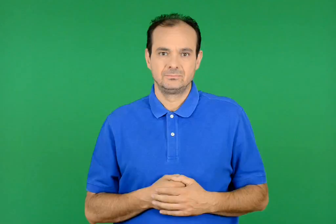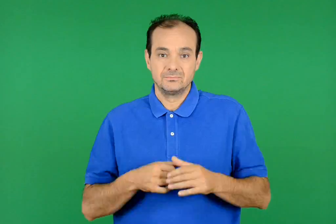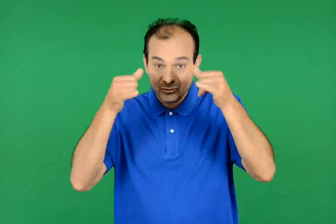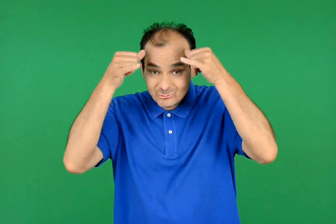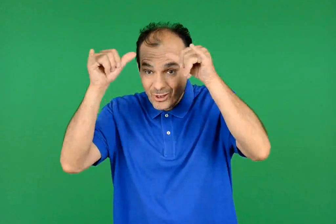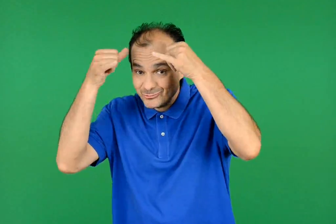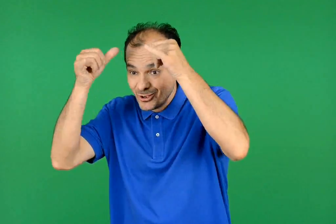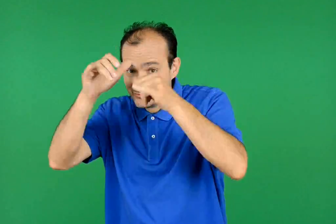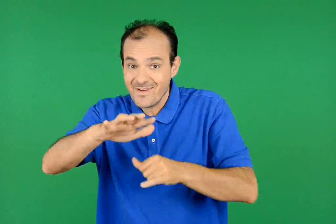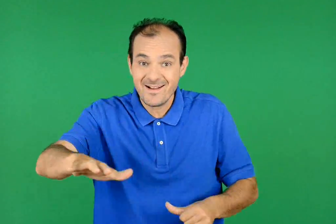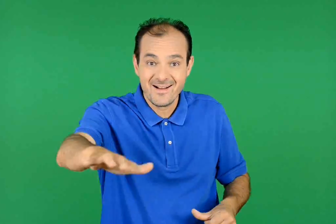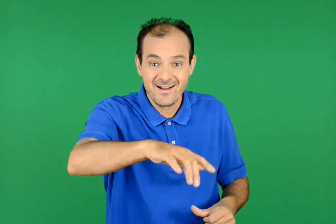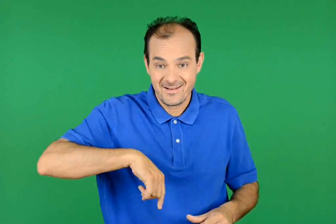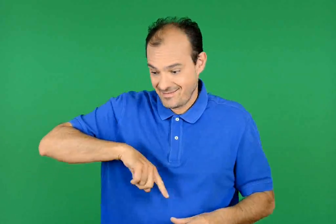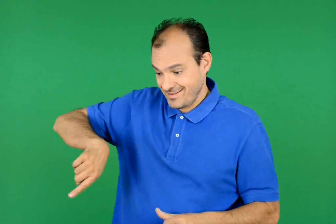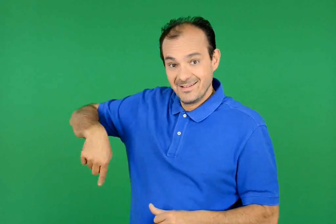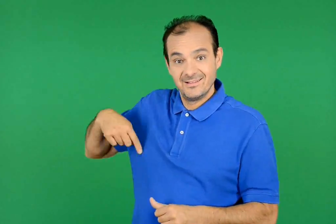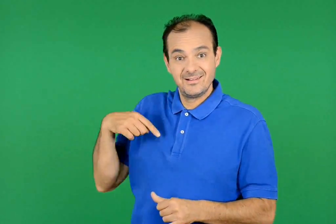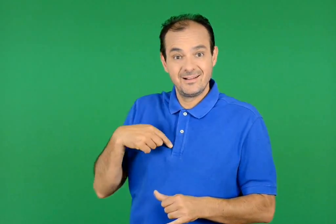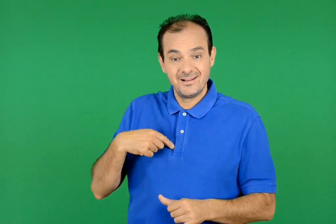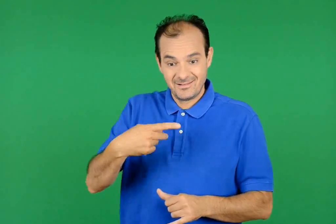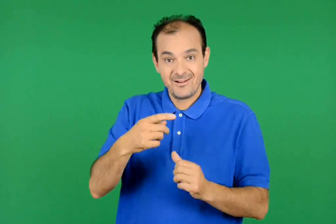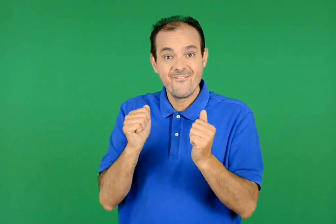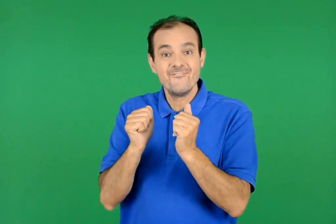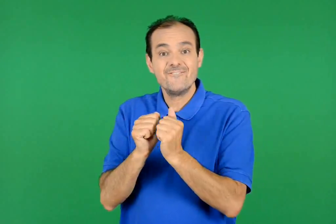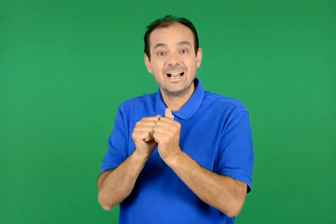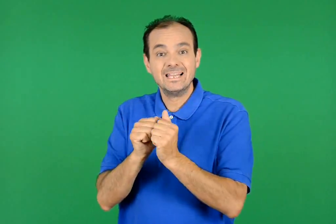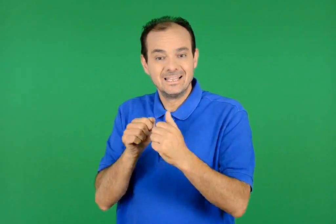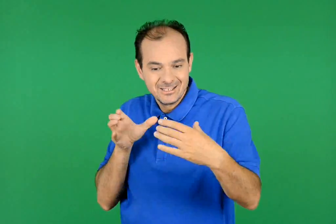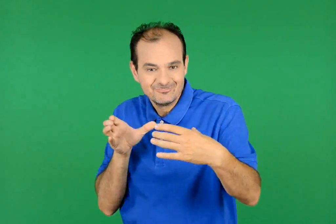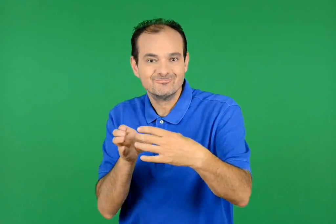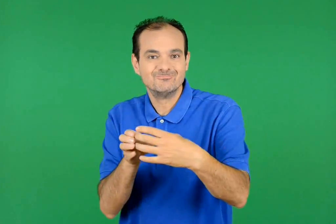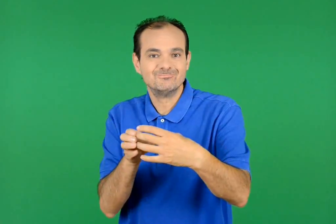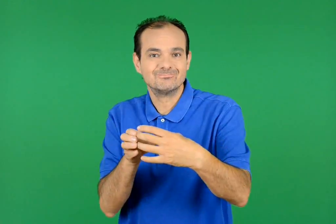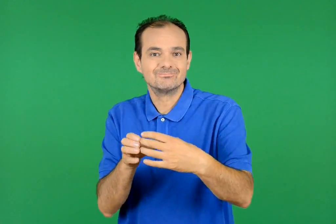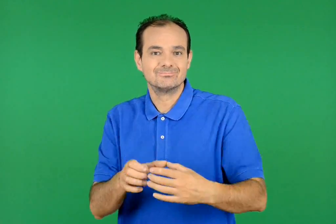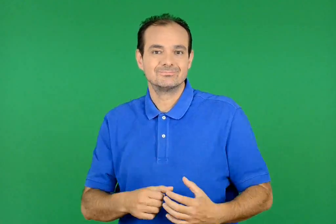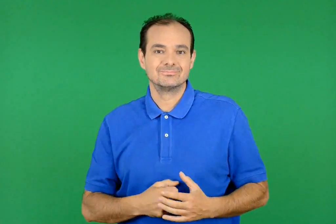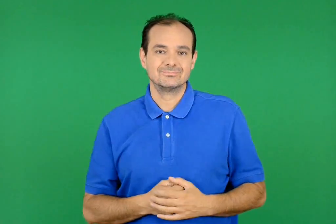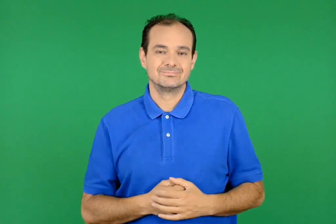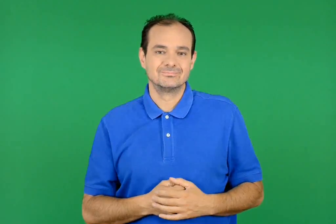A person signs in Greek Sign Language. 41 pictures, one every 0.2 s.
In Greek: γινόμαστε φίλοι με τα ζώα
